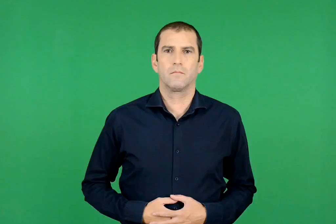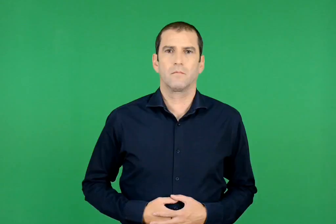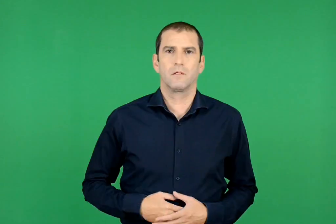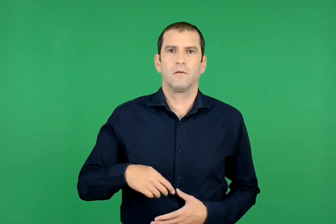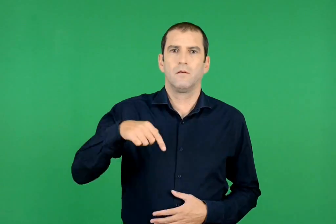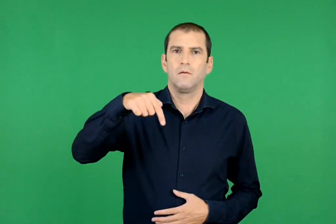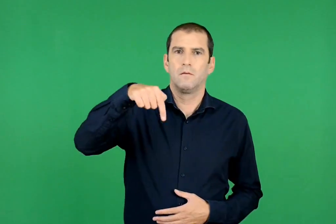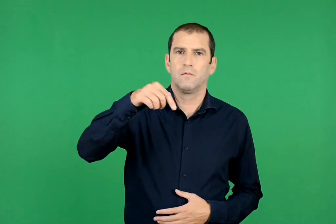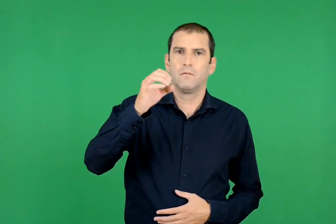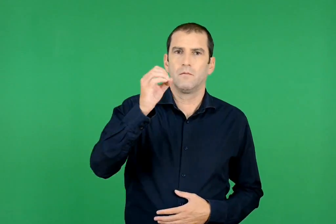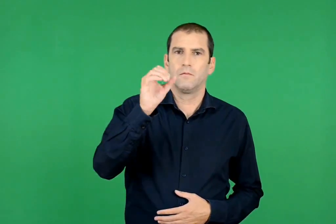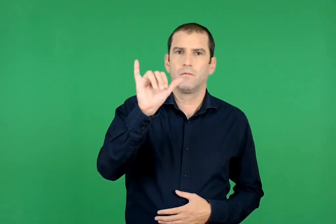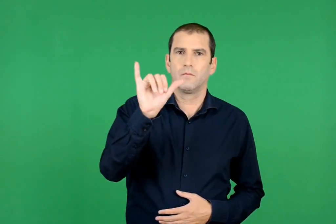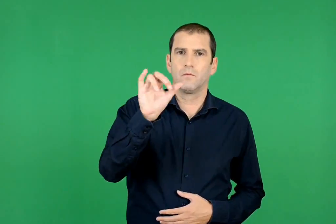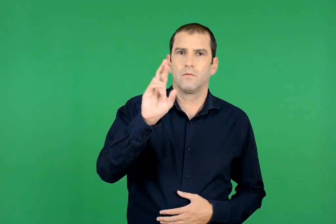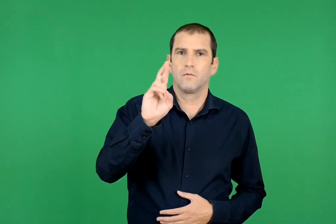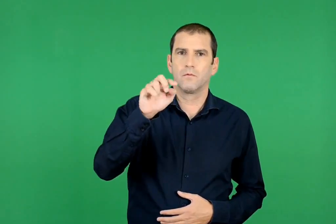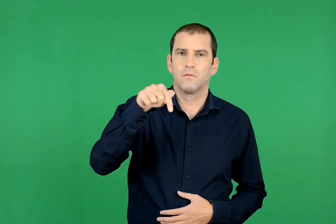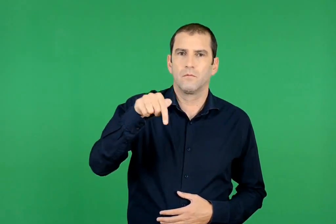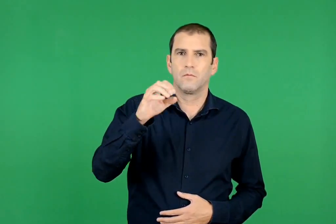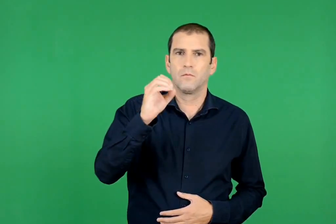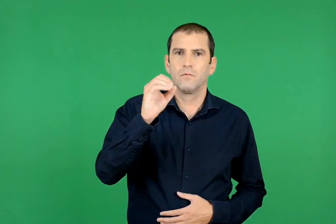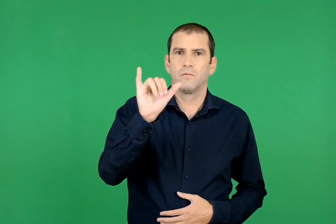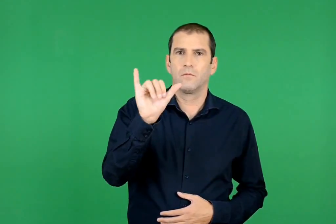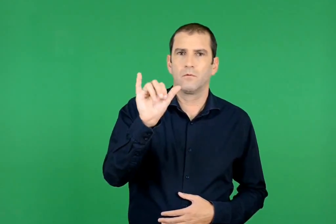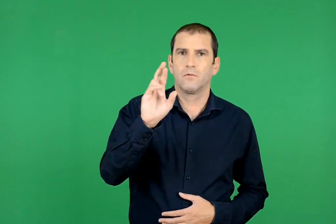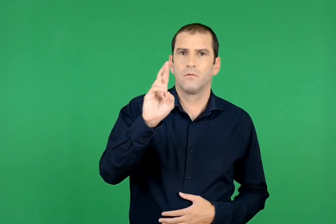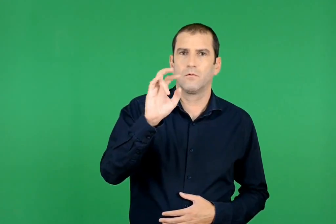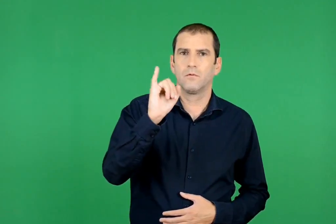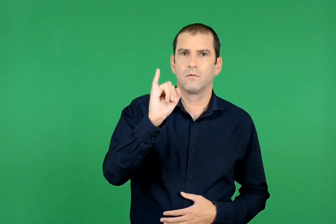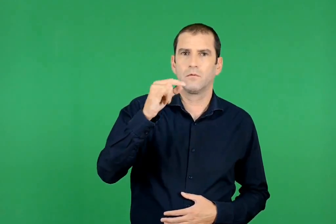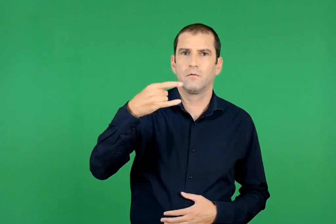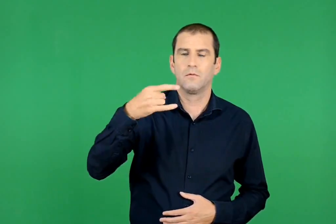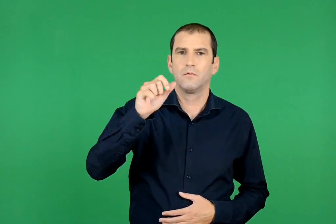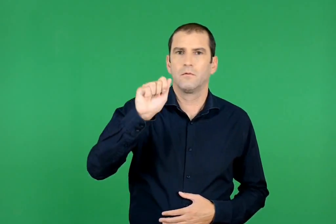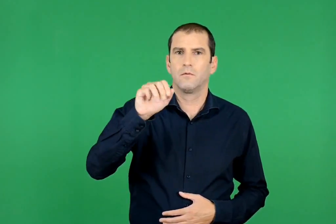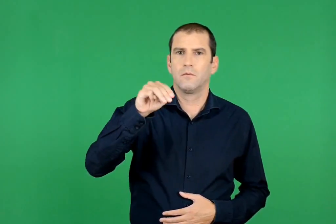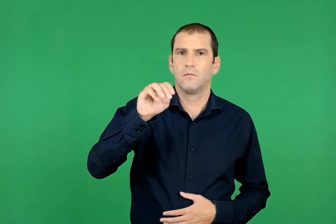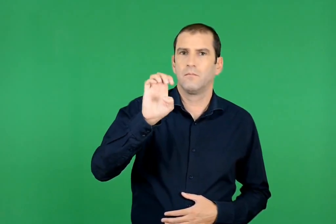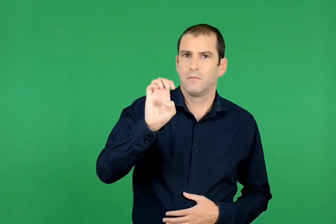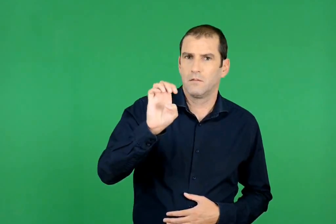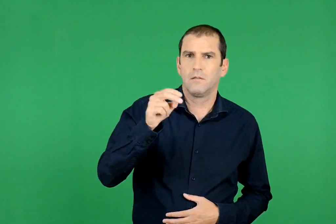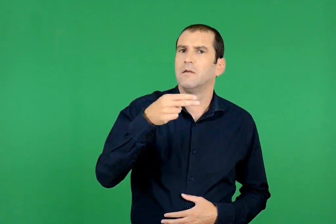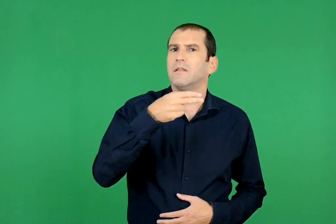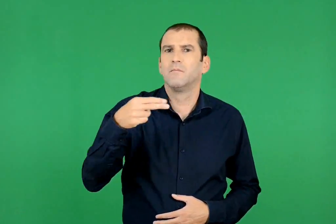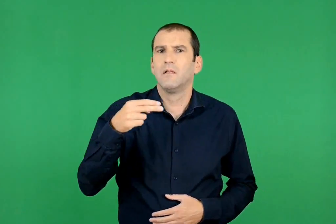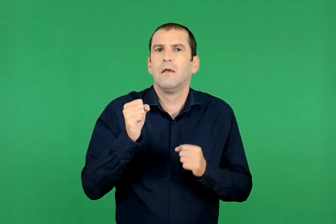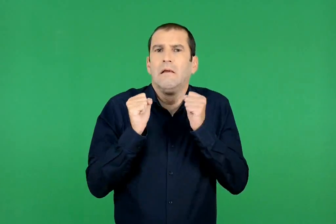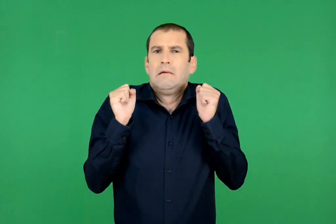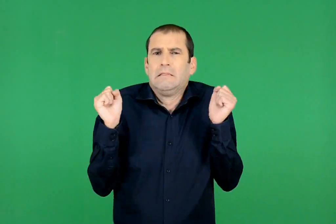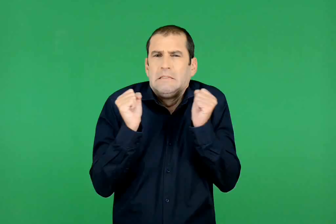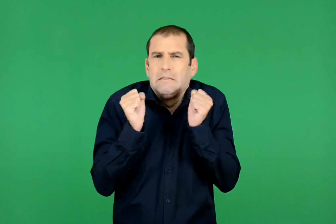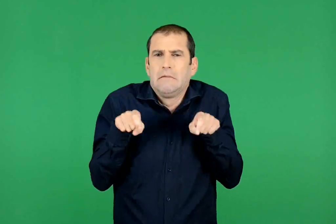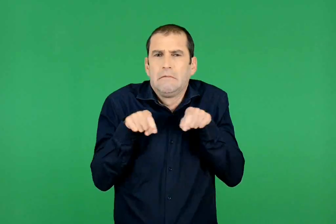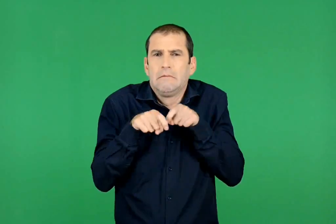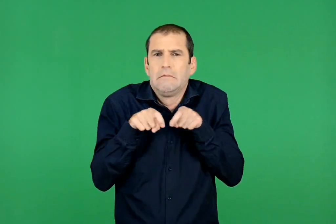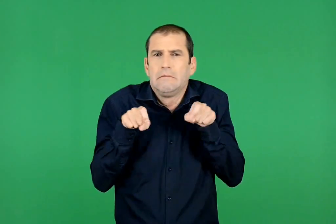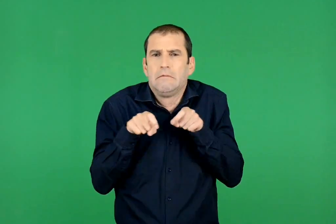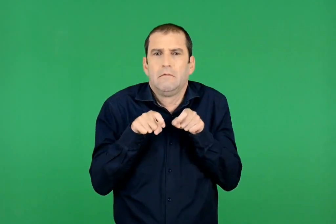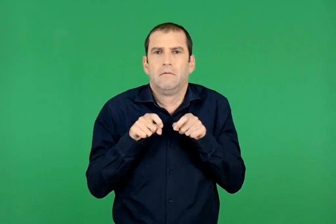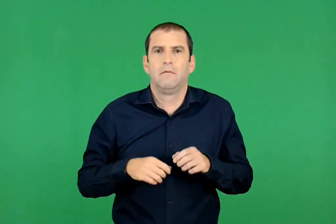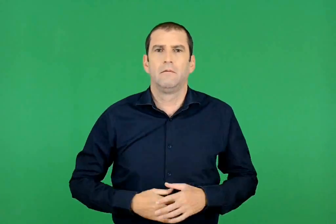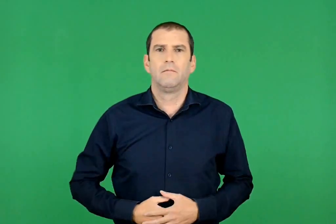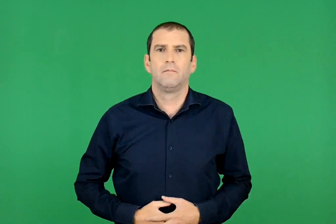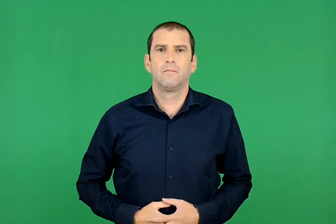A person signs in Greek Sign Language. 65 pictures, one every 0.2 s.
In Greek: τουρτουρίζαμε τρέμαμε από το κρύο
